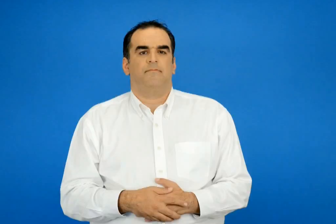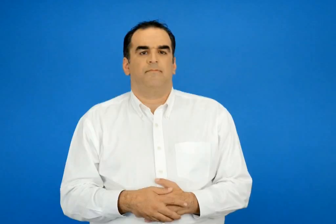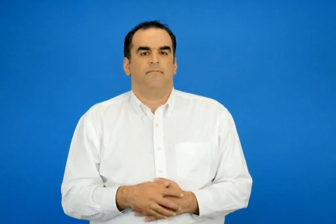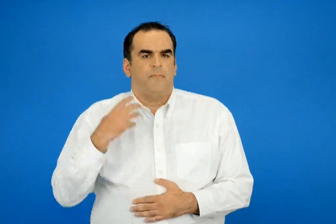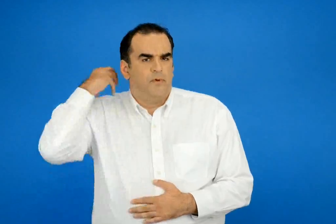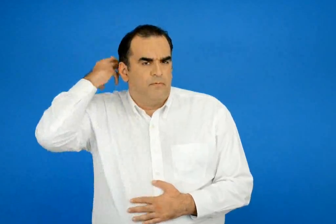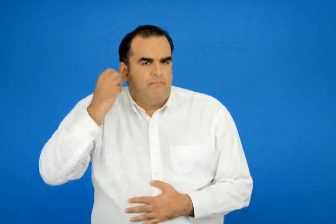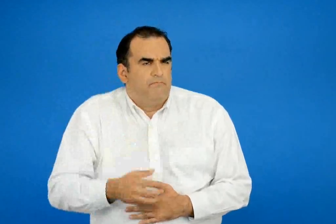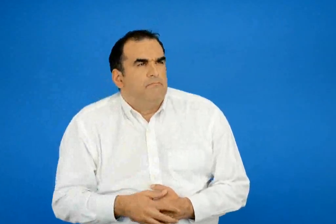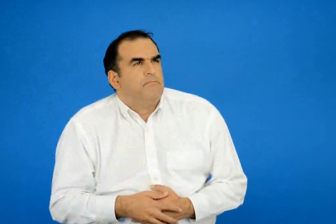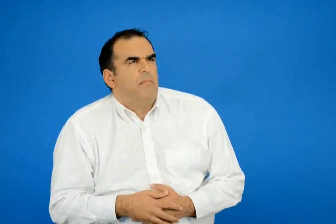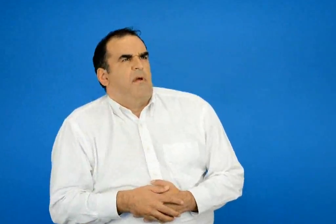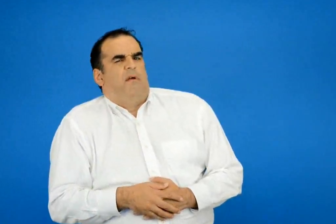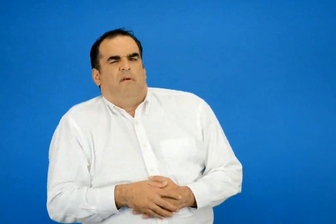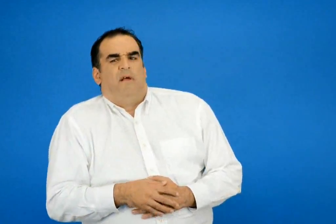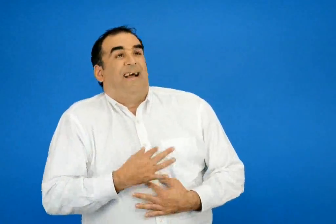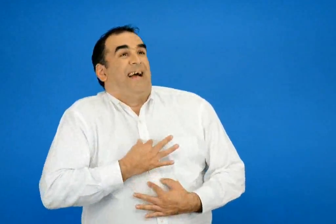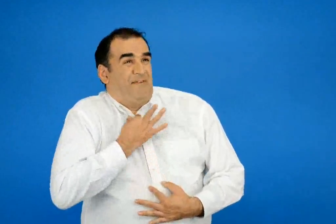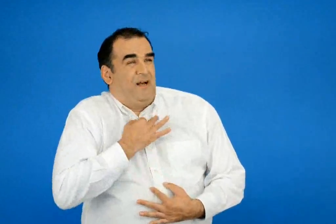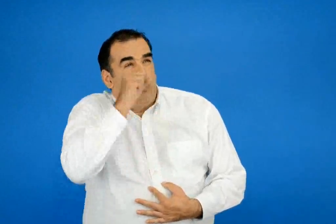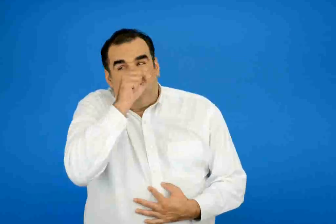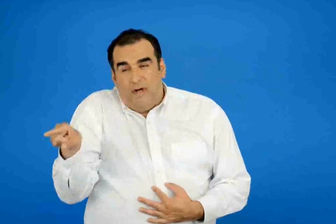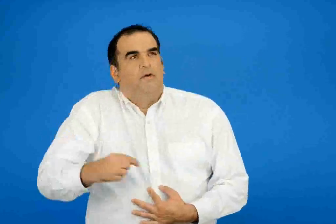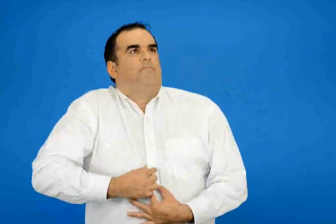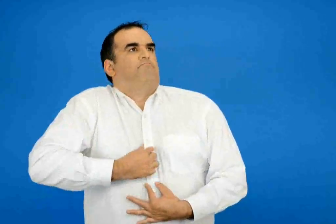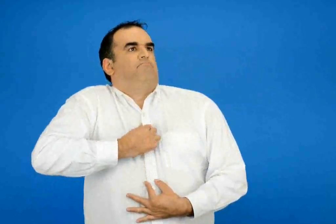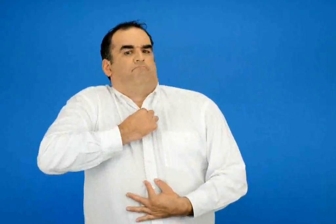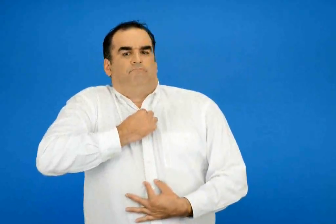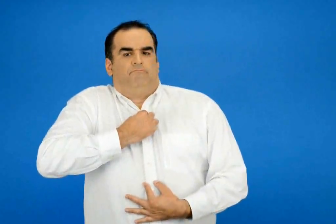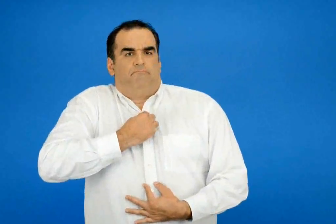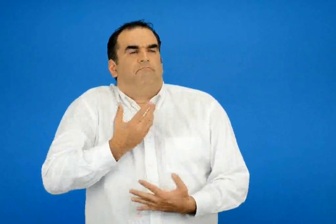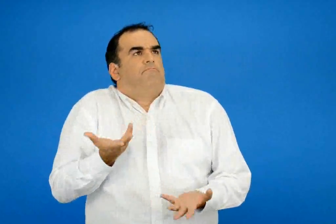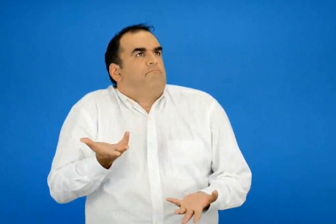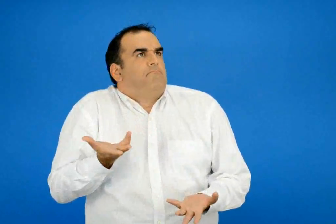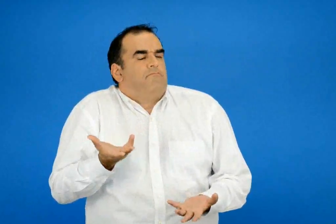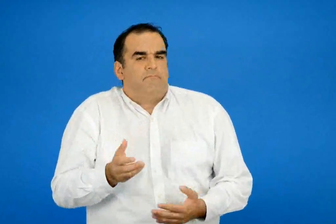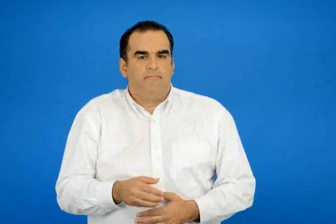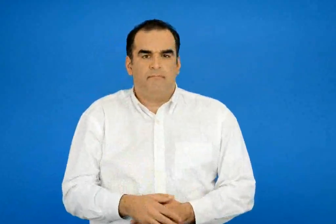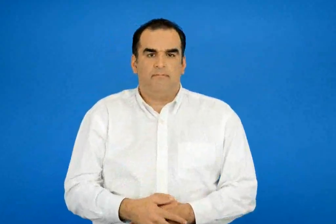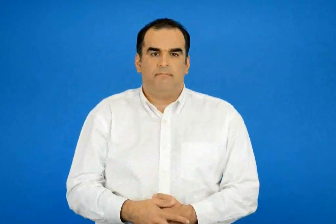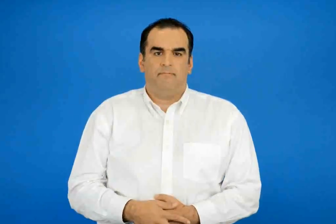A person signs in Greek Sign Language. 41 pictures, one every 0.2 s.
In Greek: κολλητήρι τη γραβάτα τη φοράει η γουρούνα μπαμπάκα
